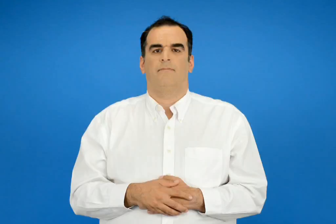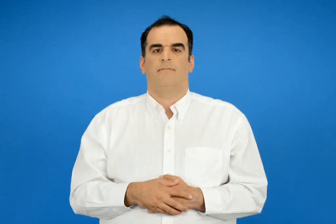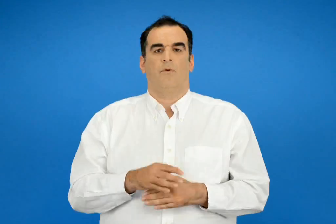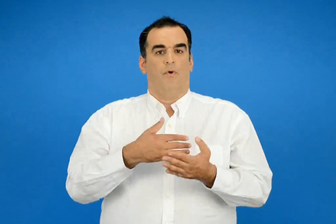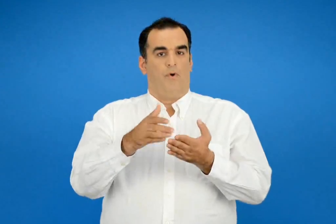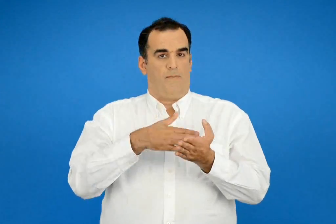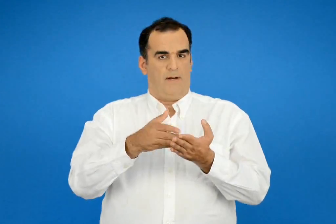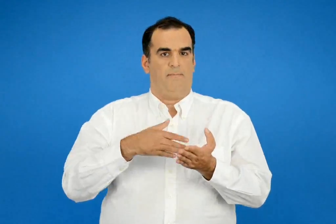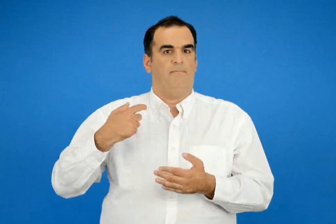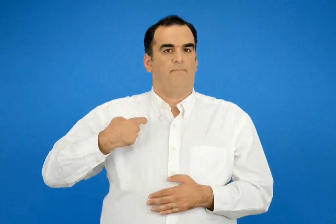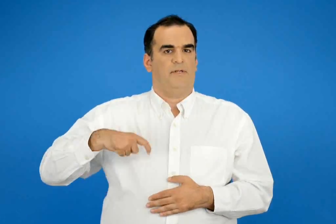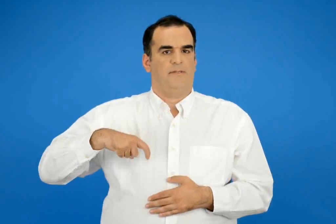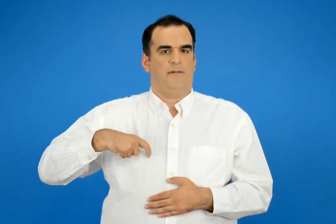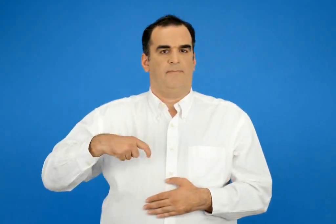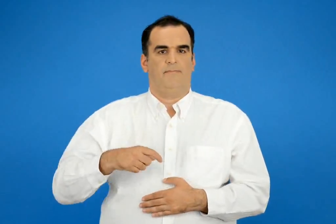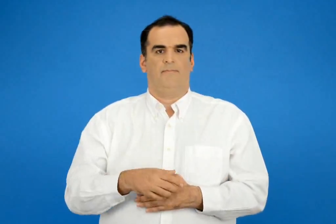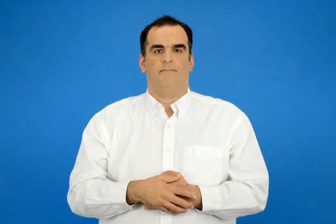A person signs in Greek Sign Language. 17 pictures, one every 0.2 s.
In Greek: πράσινα
